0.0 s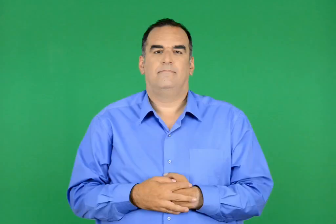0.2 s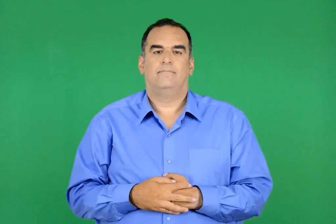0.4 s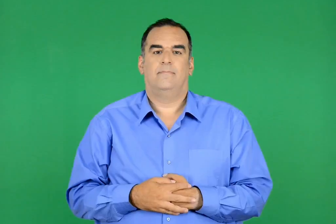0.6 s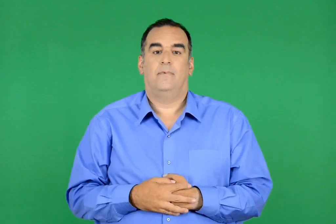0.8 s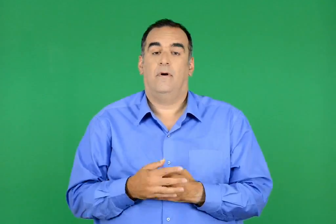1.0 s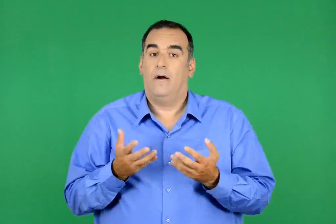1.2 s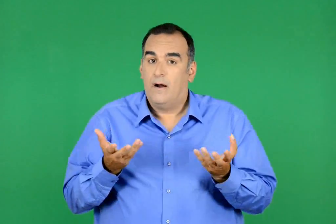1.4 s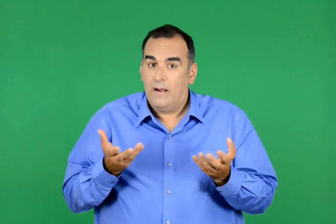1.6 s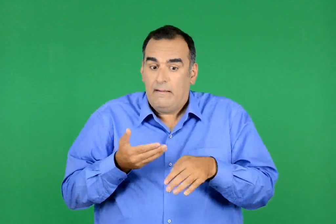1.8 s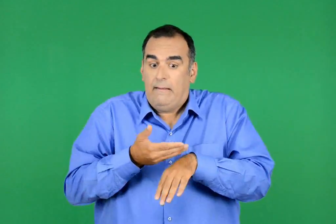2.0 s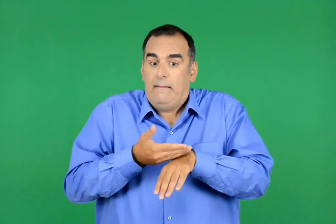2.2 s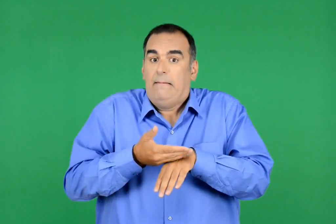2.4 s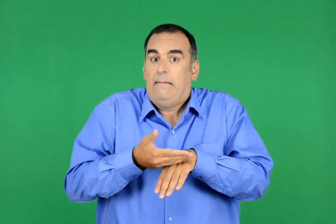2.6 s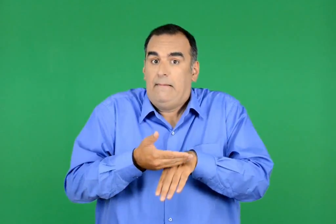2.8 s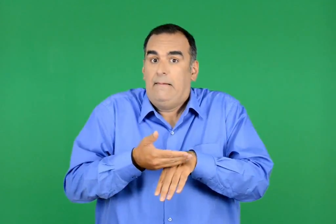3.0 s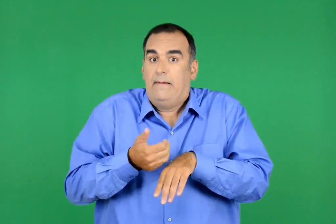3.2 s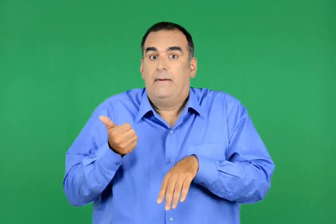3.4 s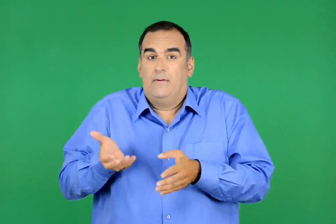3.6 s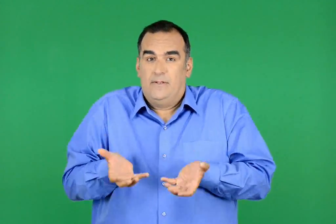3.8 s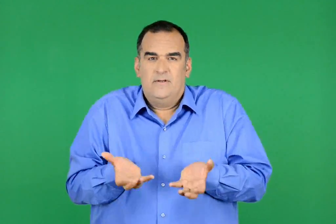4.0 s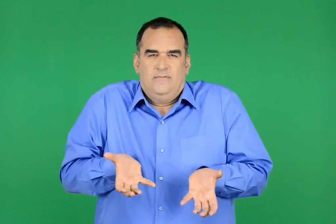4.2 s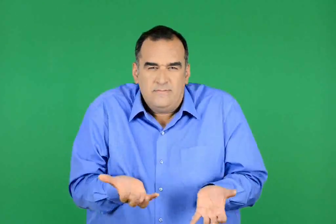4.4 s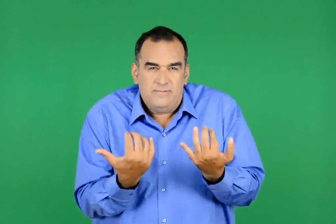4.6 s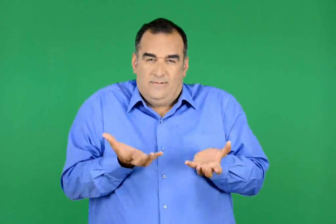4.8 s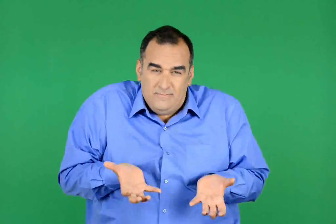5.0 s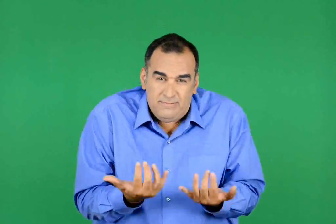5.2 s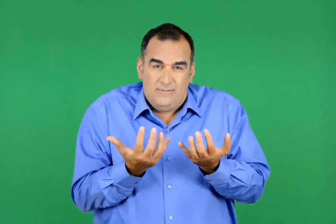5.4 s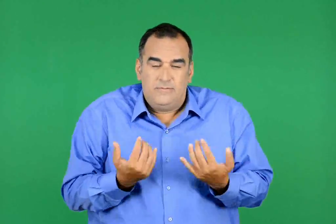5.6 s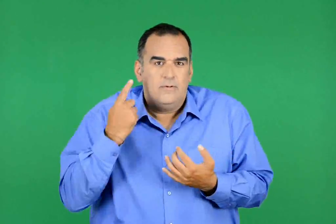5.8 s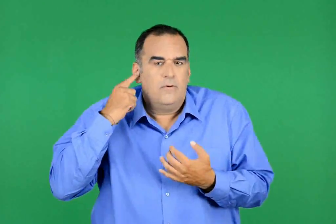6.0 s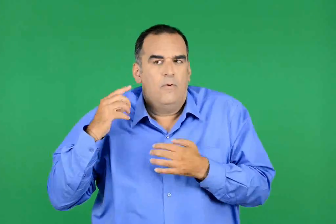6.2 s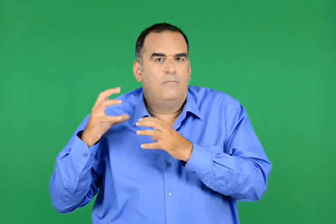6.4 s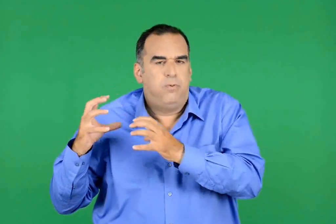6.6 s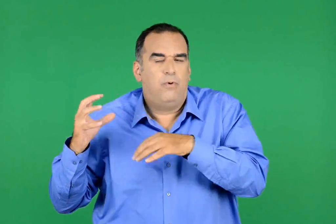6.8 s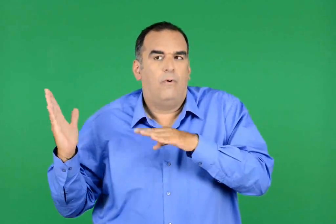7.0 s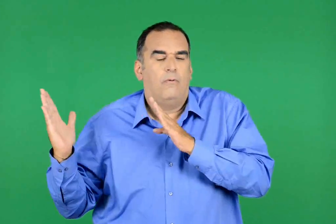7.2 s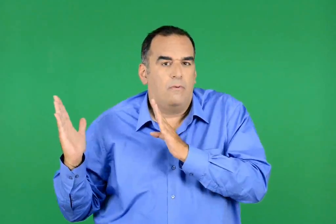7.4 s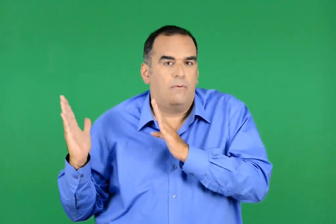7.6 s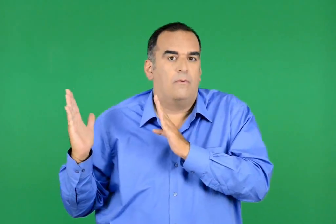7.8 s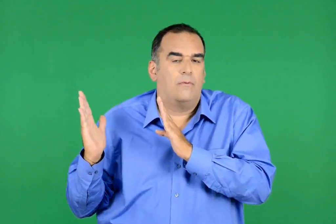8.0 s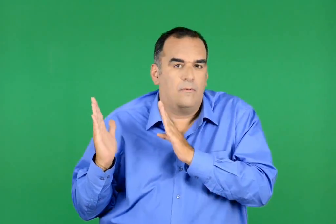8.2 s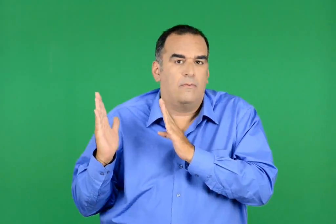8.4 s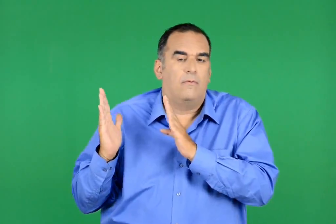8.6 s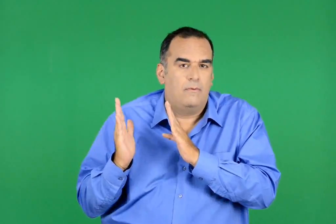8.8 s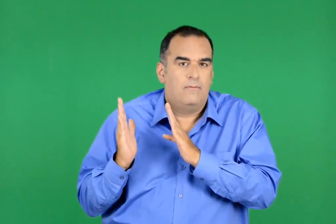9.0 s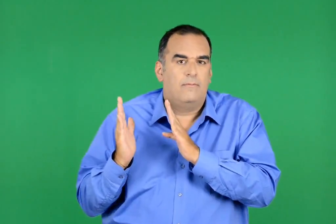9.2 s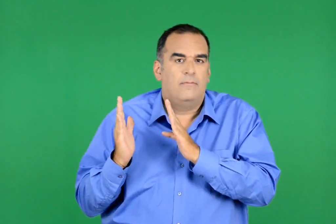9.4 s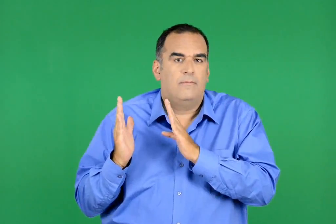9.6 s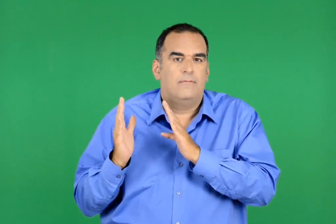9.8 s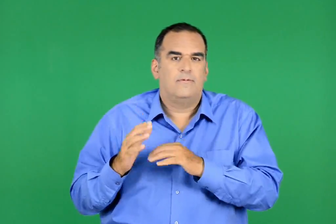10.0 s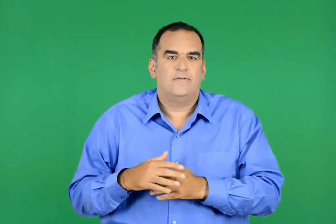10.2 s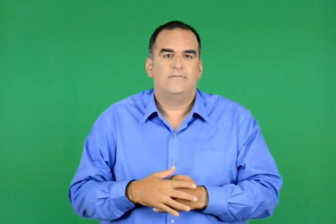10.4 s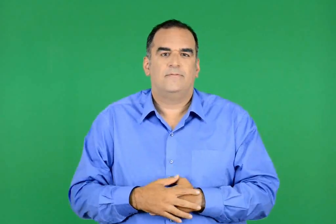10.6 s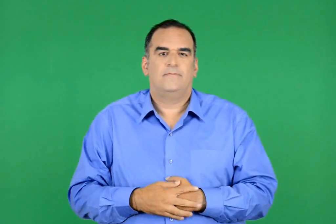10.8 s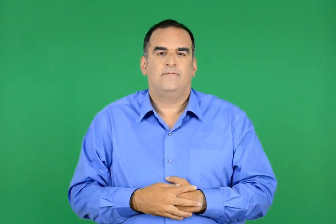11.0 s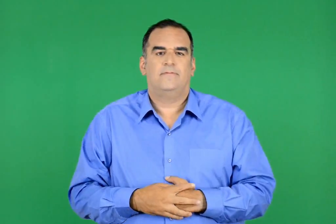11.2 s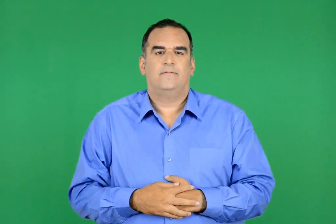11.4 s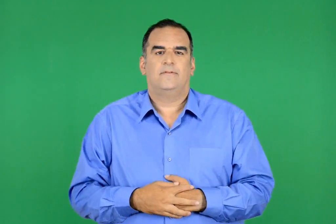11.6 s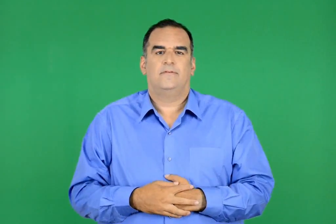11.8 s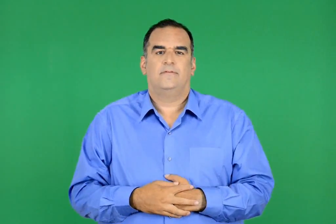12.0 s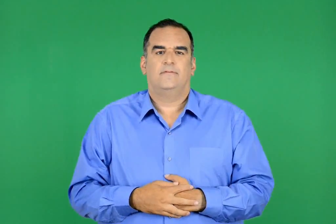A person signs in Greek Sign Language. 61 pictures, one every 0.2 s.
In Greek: όμως , λίγα λεπτά αργότερα οι µηχανές πλησίαζαν κι ο κρότος από τα πανίσχυρα φτυάρια ακουγόταν ολοένα και πιο δυνατός
